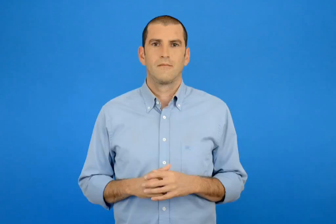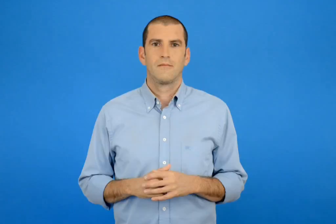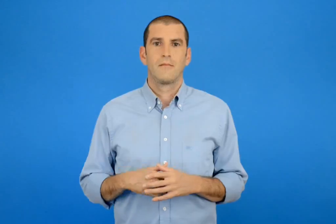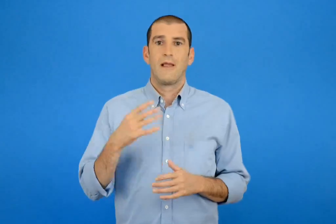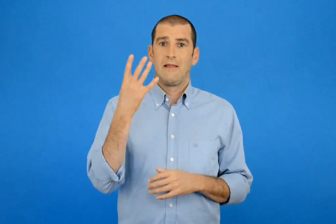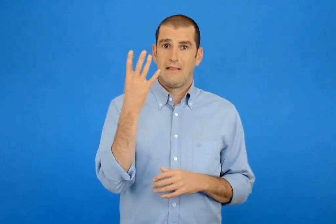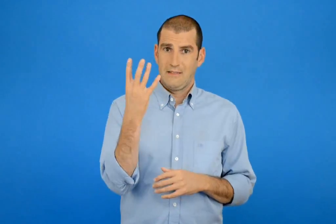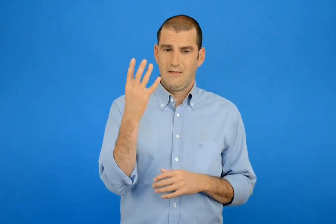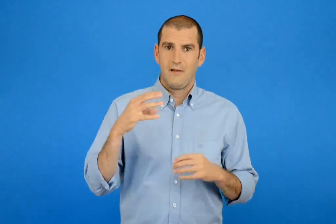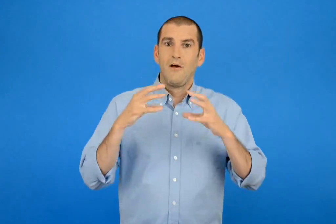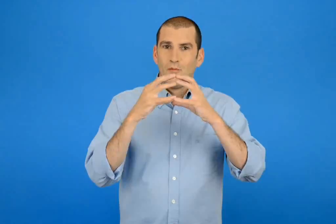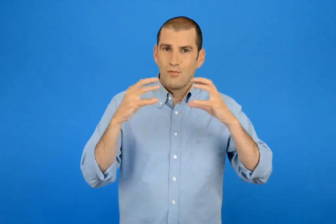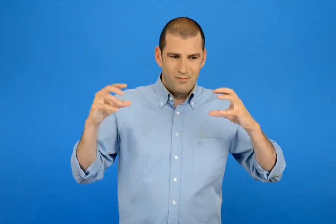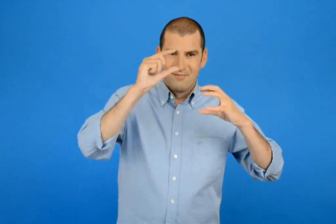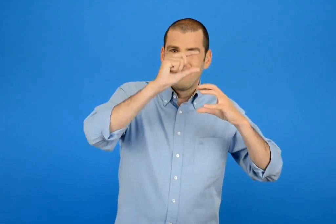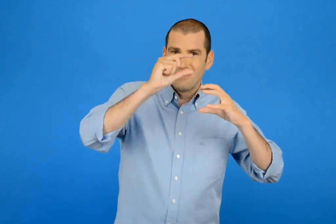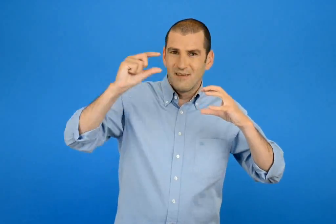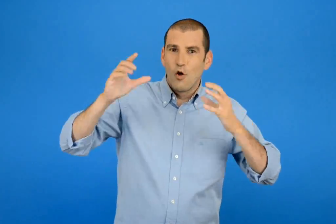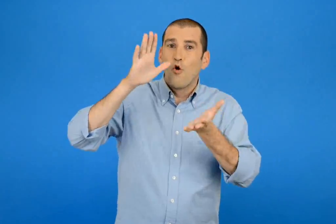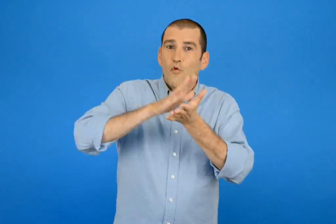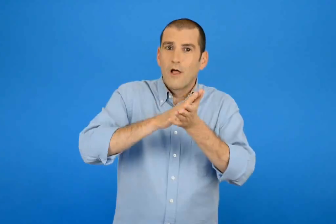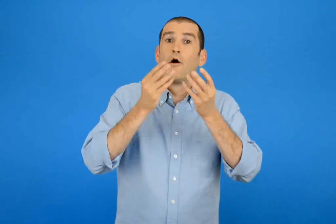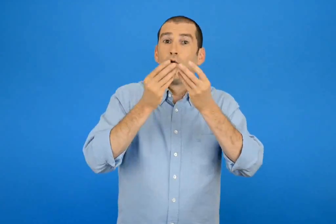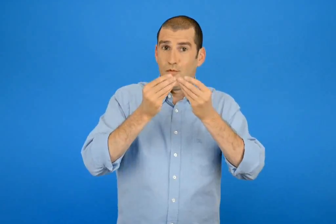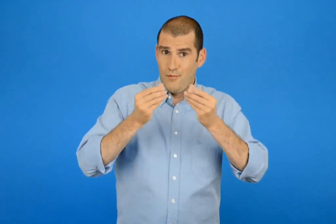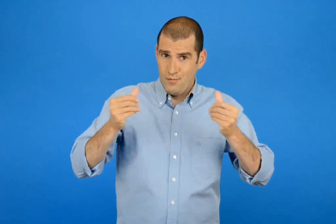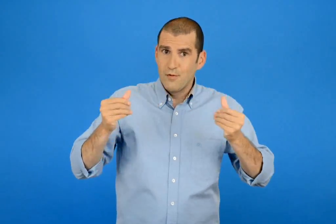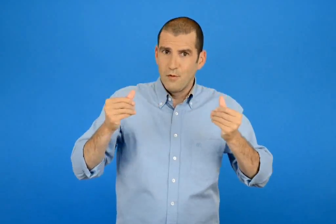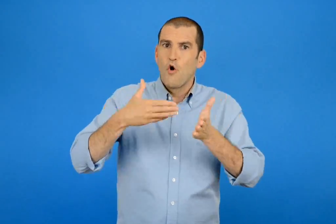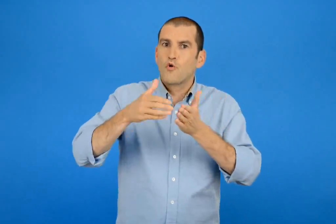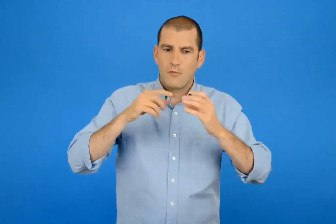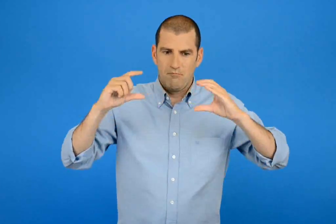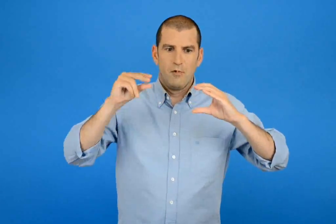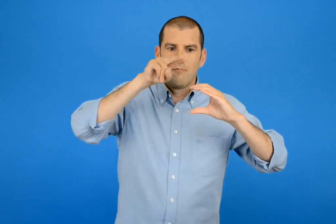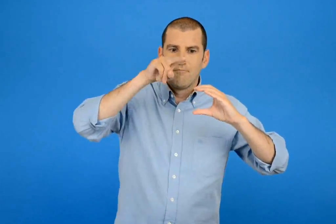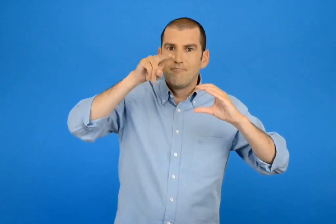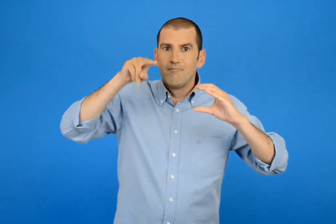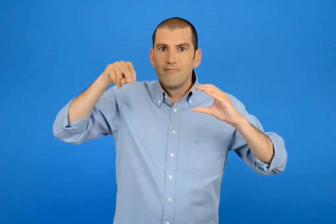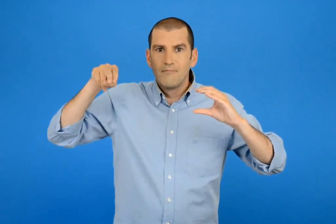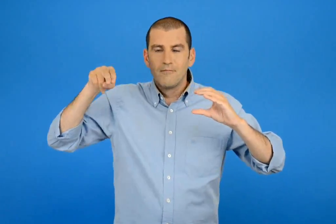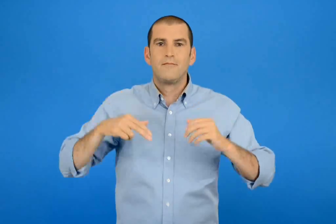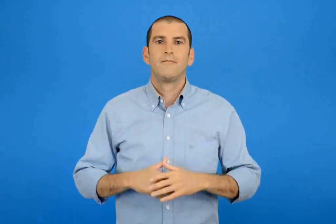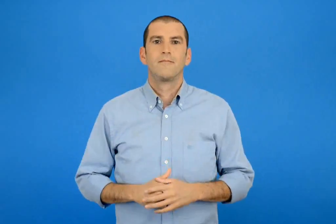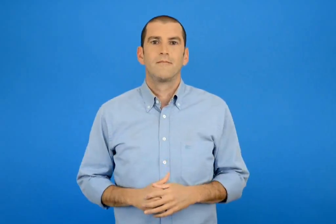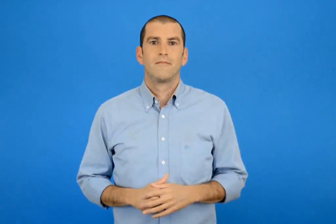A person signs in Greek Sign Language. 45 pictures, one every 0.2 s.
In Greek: όταν στεγνώσει καλά η κολλά τους χρωματίζουμε
